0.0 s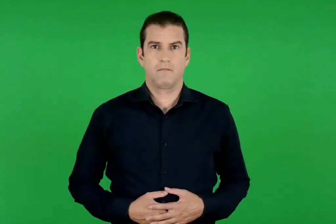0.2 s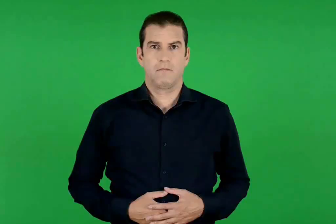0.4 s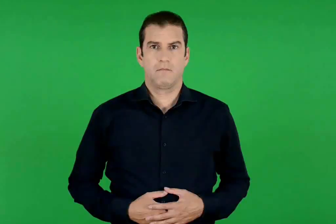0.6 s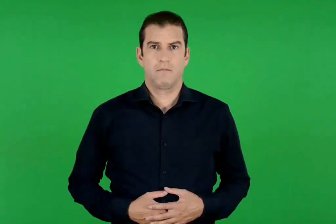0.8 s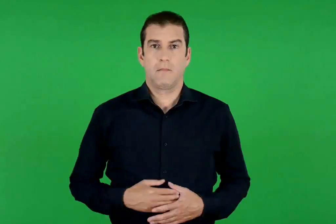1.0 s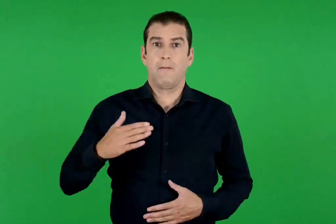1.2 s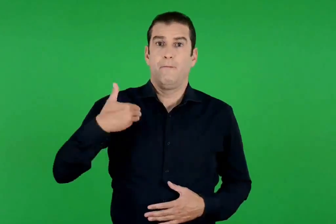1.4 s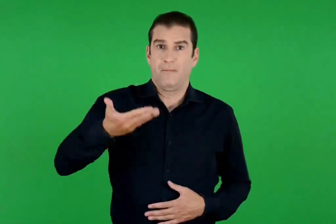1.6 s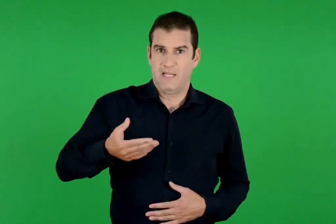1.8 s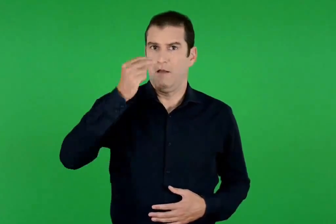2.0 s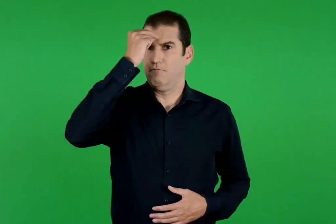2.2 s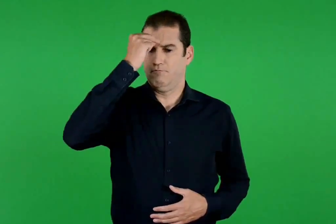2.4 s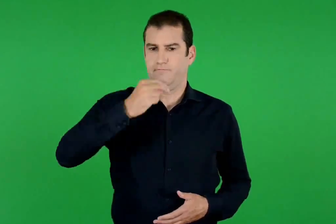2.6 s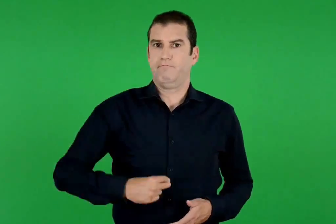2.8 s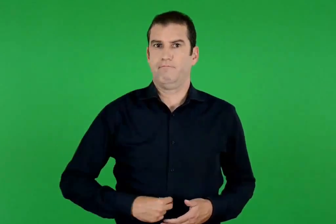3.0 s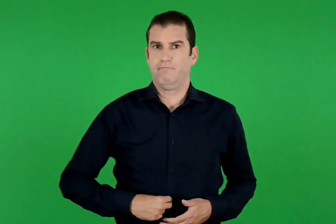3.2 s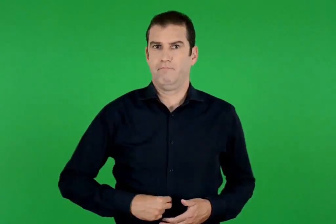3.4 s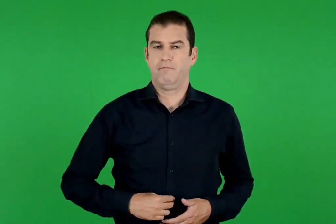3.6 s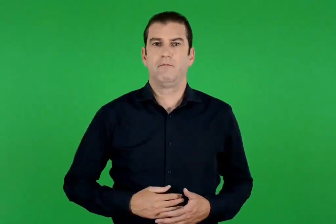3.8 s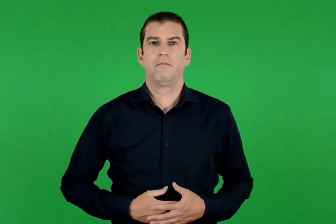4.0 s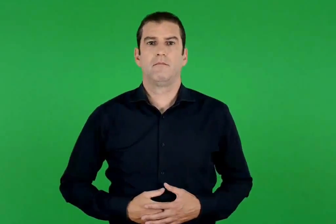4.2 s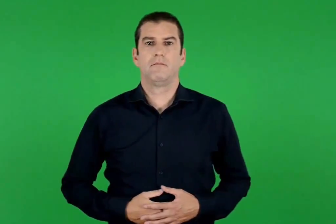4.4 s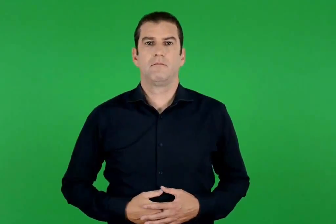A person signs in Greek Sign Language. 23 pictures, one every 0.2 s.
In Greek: μετά τα κατεβάζουν προς την κοιλιά
